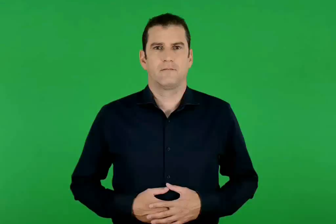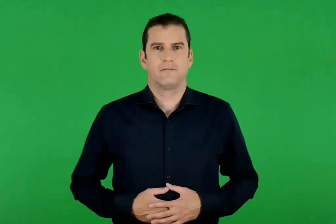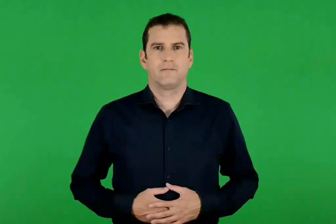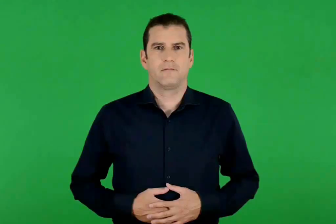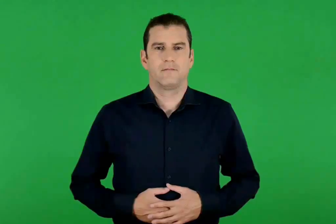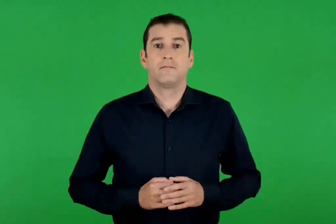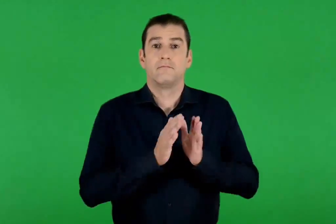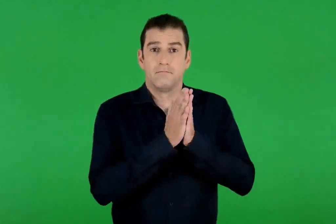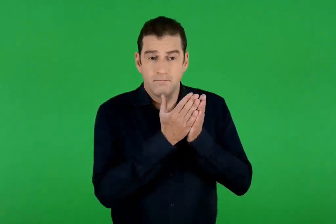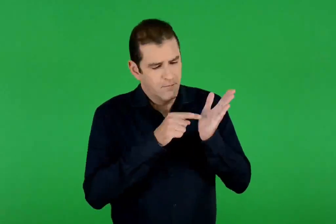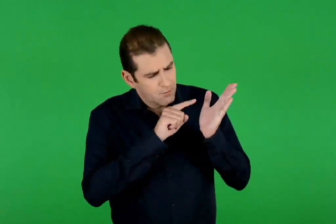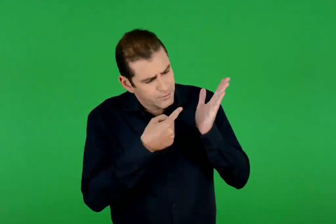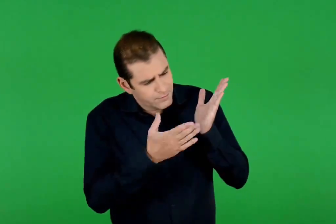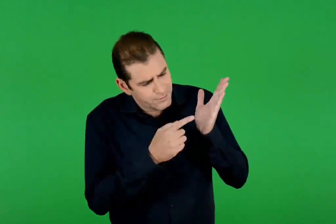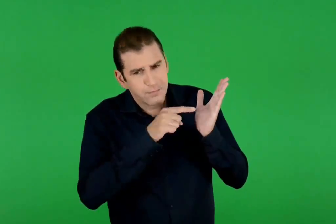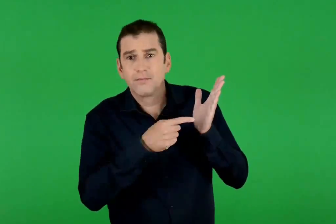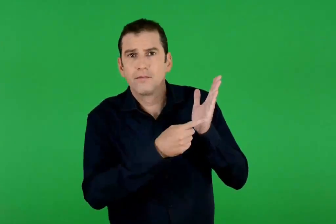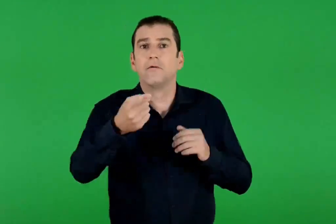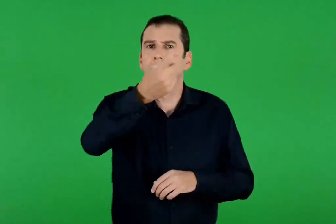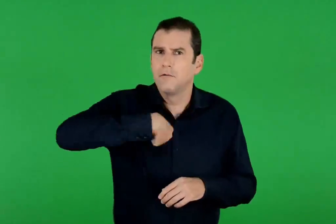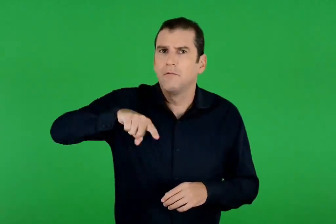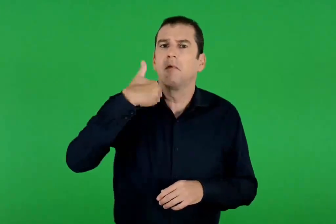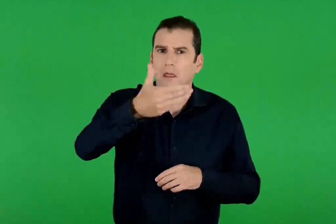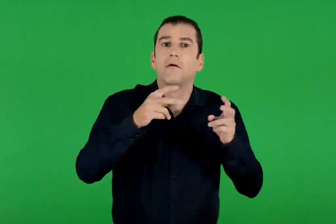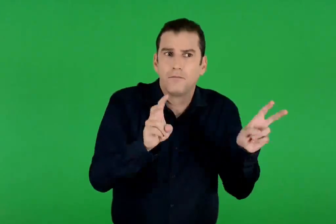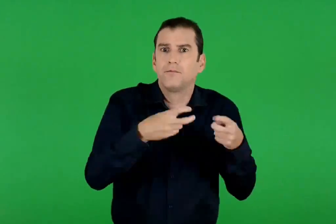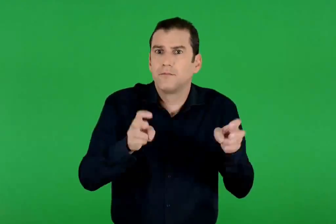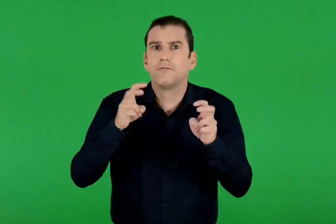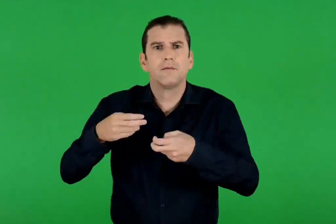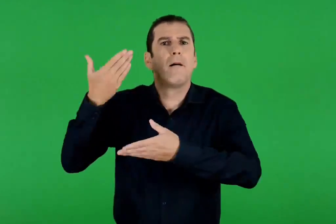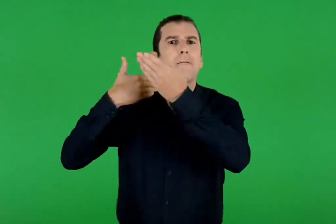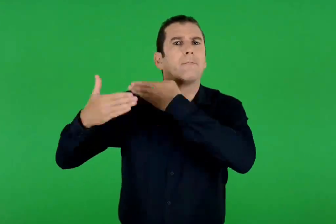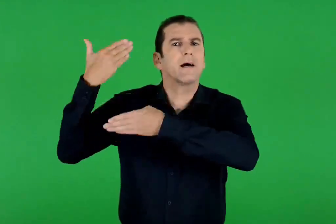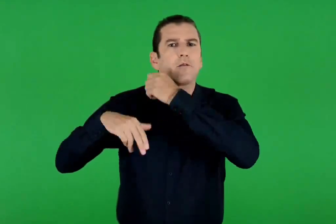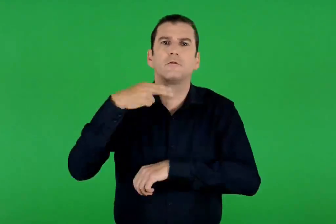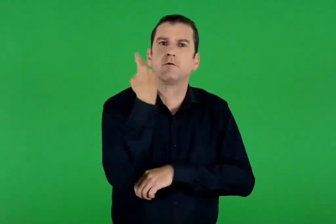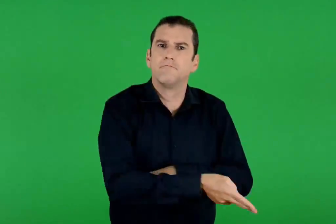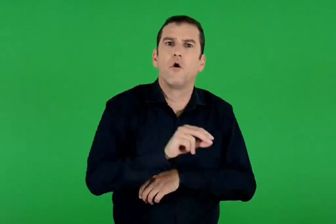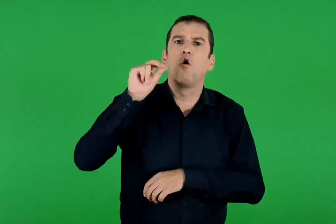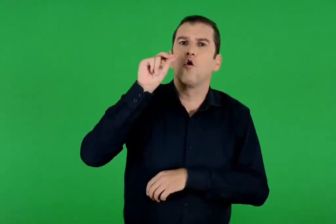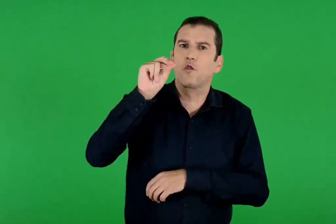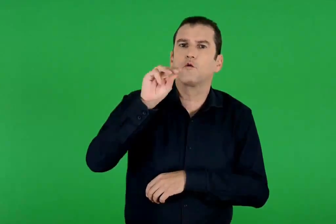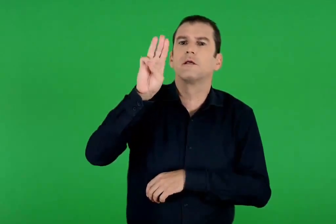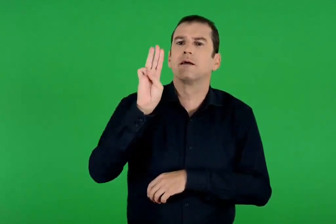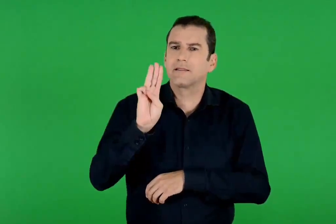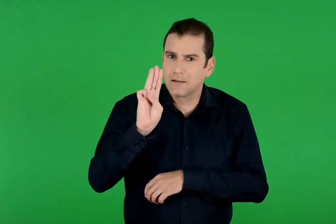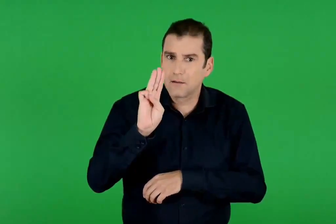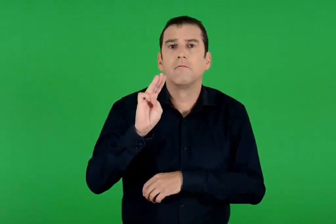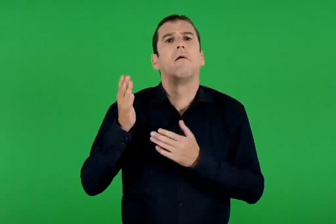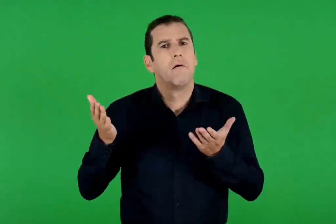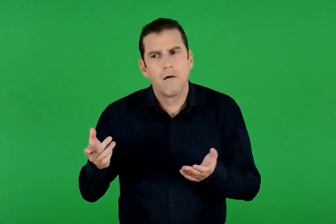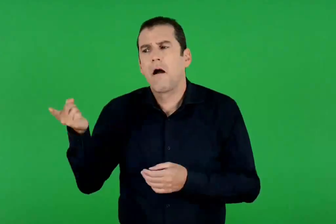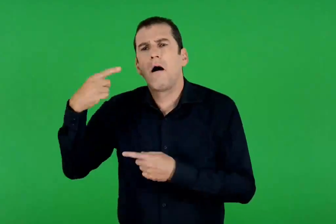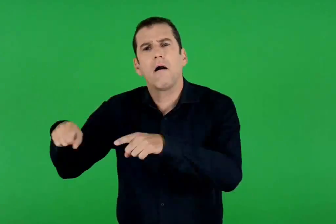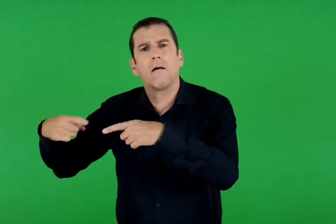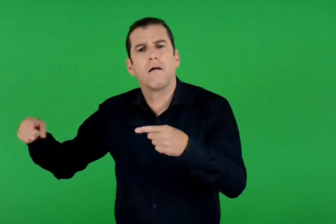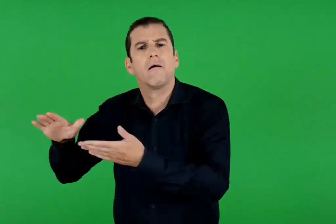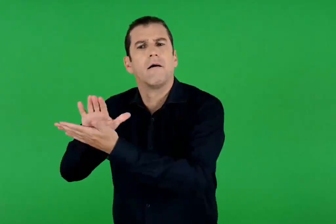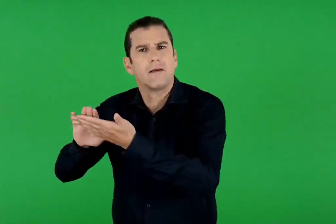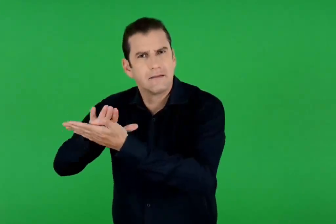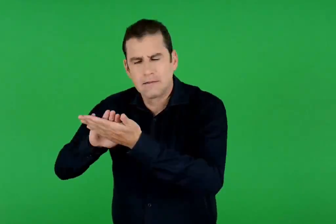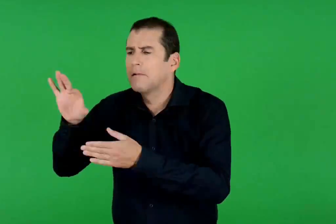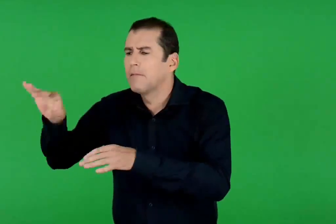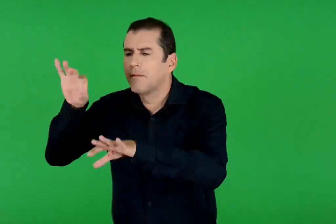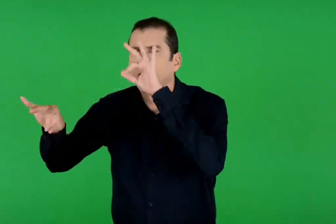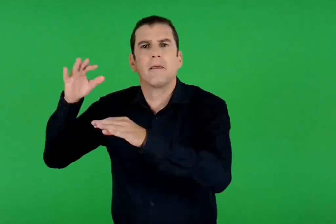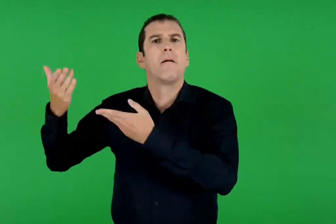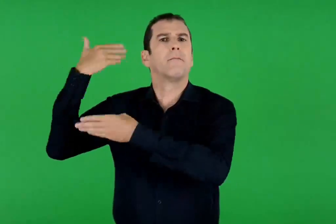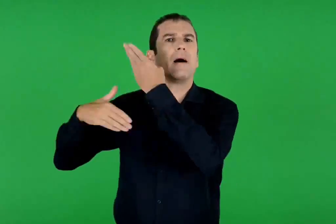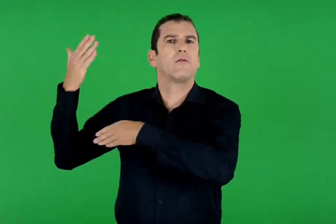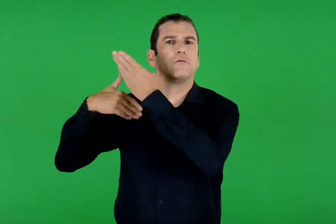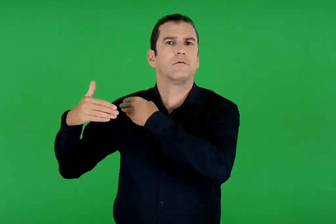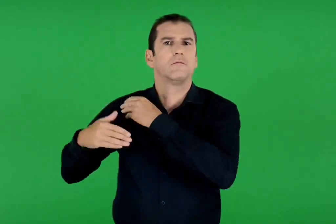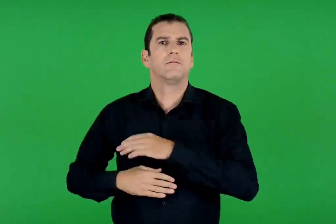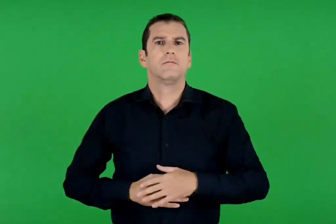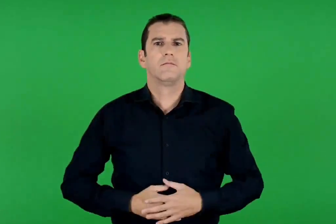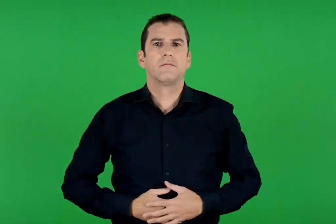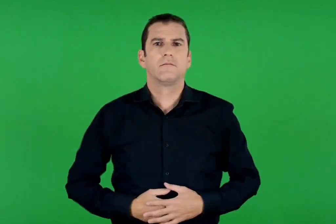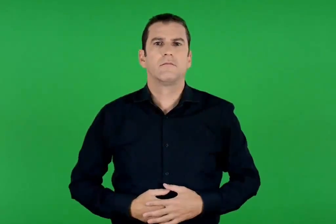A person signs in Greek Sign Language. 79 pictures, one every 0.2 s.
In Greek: στη διαδρομή θα ανακαλύψουμε την ορθόδοξη χριστιανική παράδοση αλλά και κάποια στοιχεία από την παράδοση άλλων θρησκειών
